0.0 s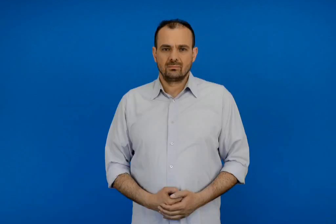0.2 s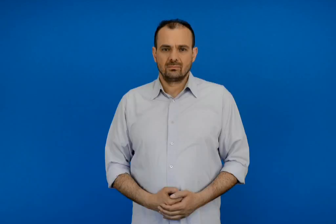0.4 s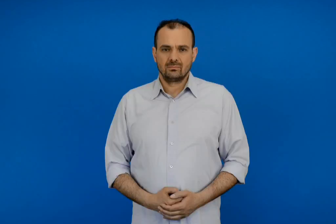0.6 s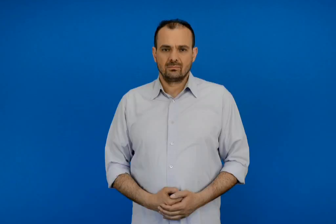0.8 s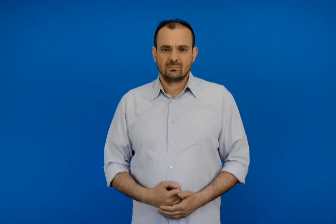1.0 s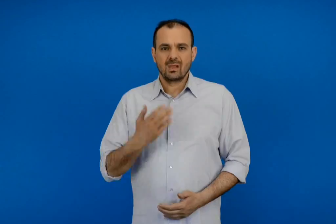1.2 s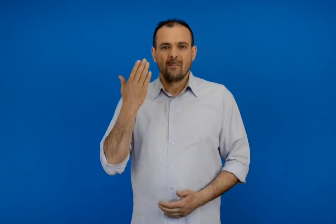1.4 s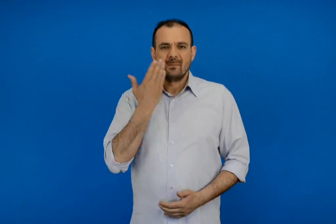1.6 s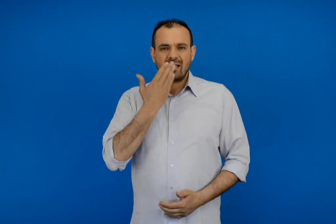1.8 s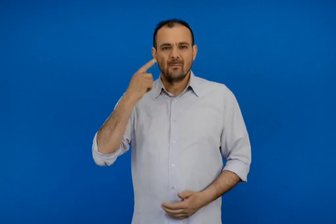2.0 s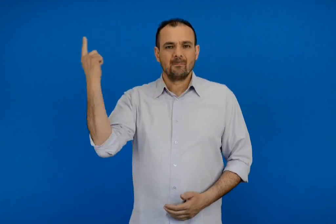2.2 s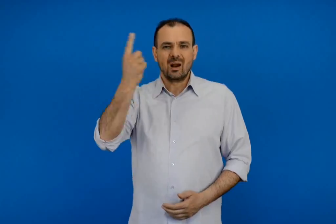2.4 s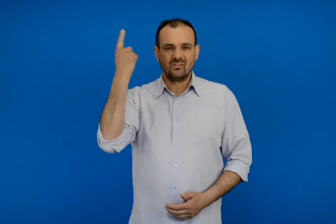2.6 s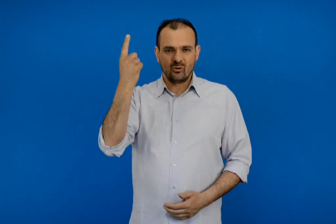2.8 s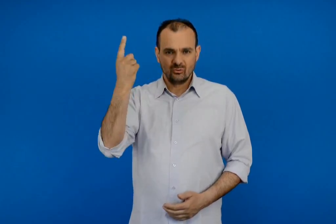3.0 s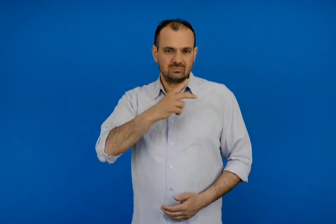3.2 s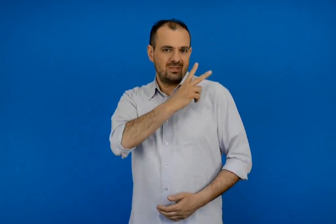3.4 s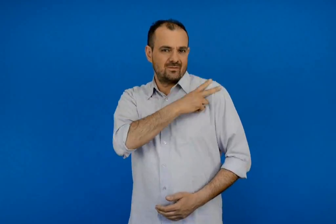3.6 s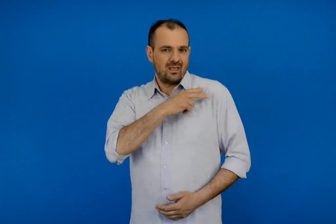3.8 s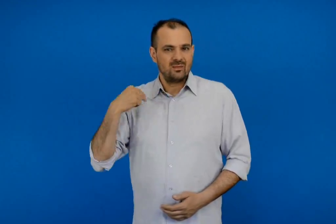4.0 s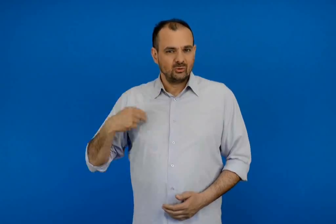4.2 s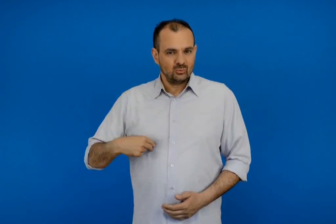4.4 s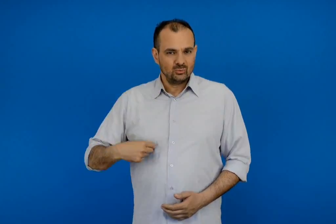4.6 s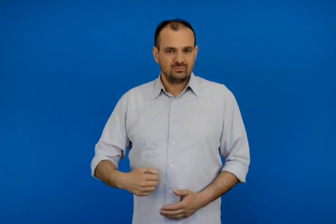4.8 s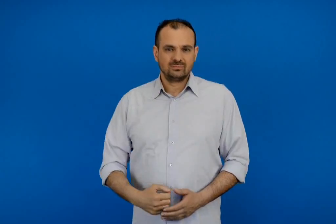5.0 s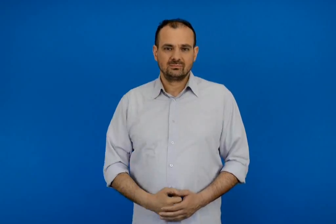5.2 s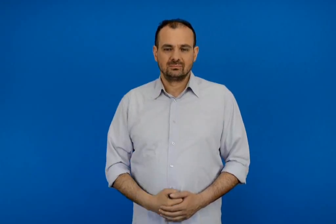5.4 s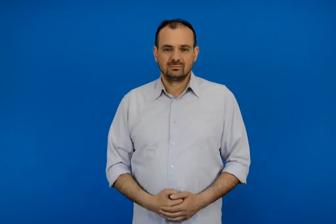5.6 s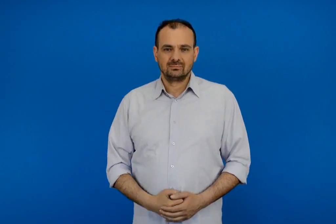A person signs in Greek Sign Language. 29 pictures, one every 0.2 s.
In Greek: μελέτη περιβάλλοντος β δημοτικού
